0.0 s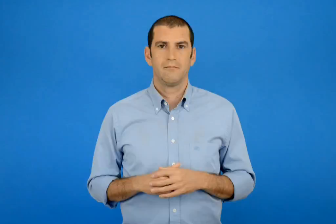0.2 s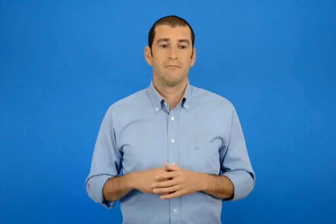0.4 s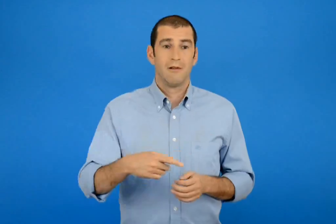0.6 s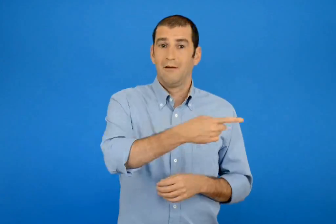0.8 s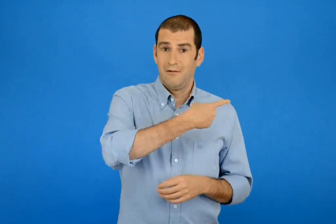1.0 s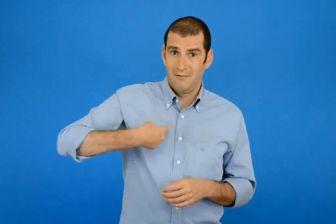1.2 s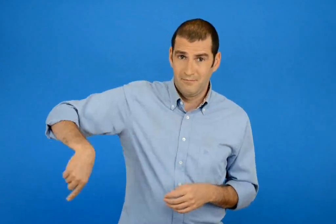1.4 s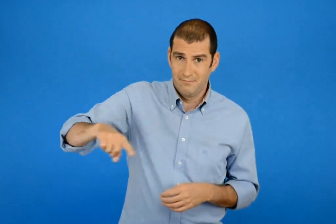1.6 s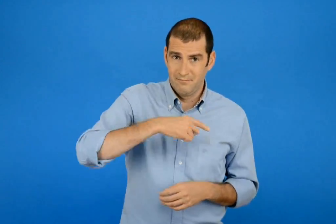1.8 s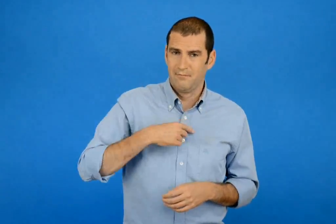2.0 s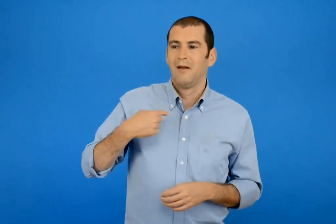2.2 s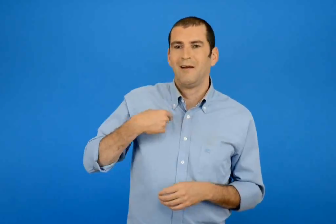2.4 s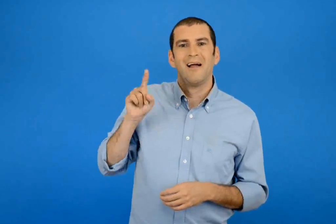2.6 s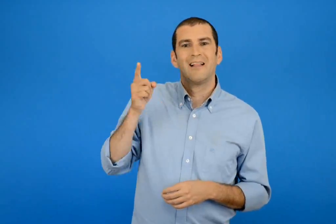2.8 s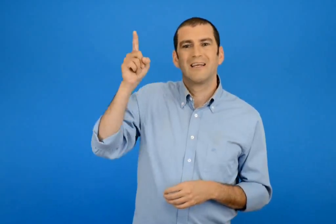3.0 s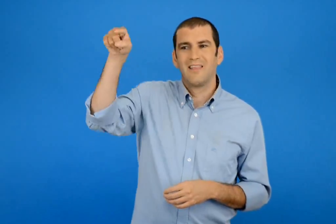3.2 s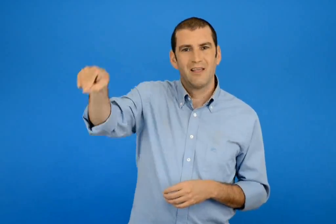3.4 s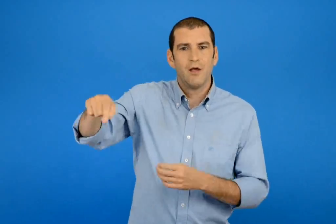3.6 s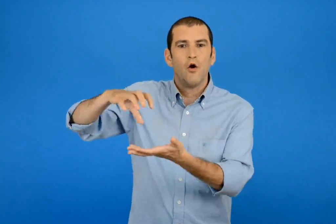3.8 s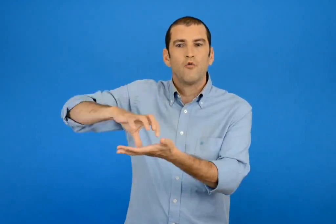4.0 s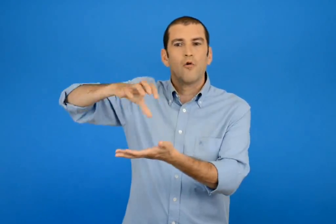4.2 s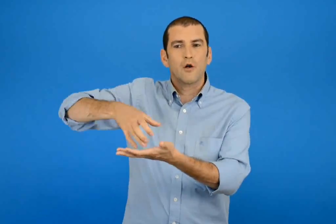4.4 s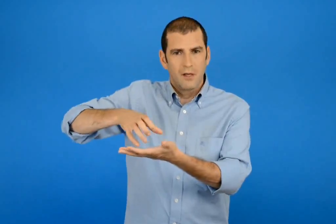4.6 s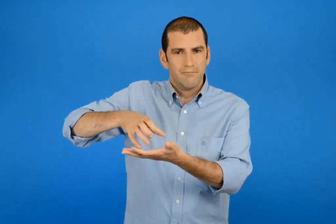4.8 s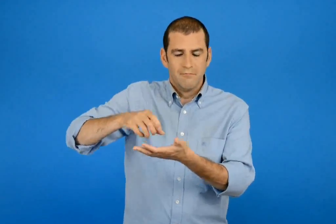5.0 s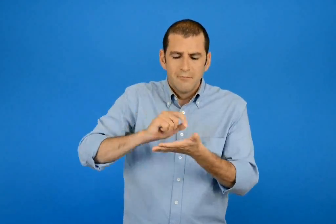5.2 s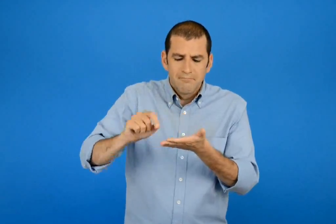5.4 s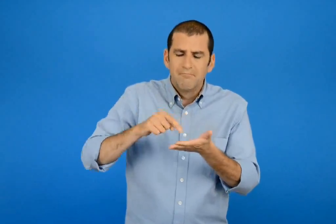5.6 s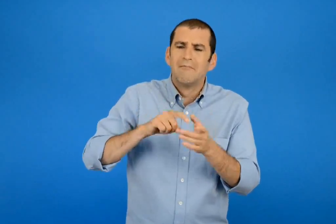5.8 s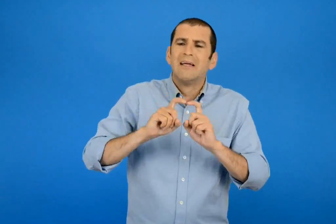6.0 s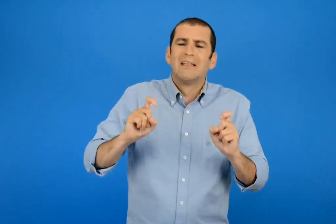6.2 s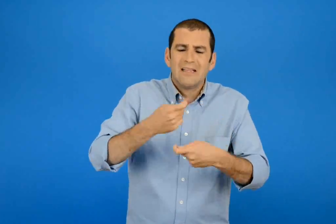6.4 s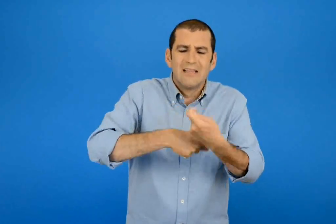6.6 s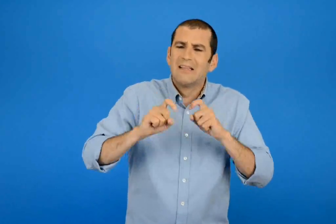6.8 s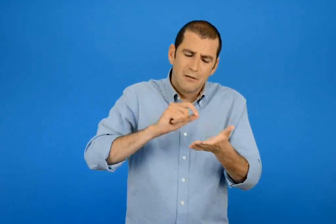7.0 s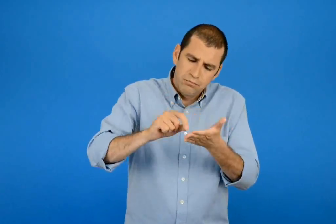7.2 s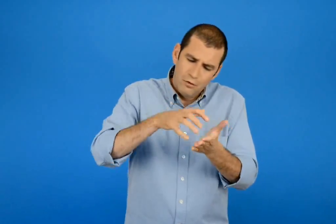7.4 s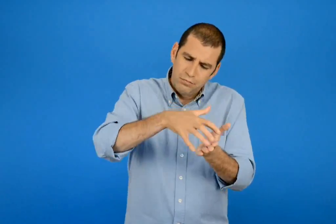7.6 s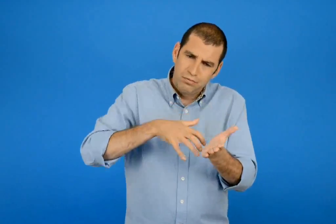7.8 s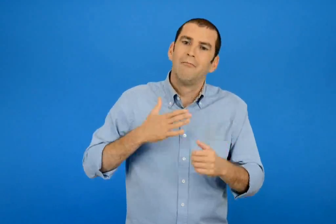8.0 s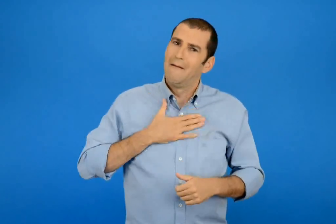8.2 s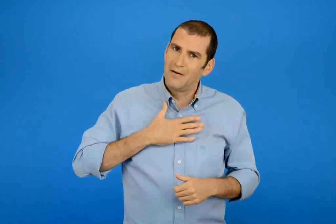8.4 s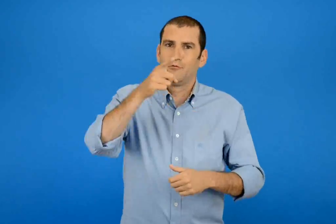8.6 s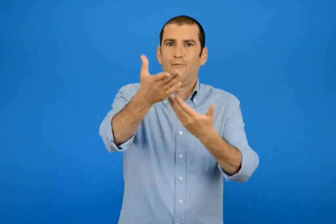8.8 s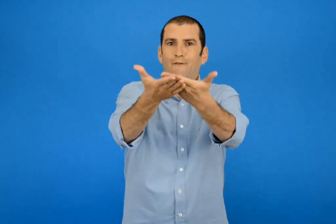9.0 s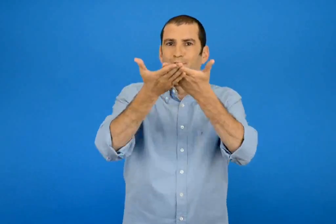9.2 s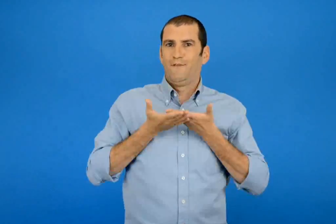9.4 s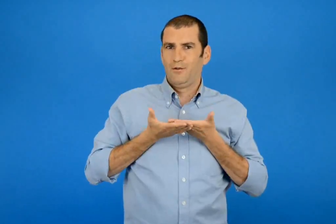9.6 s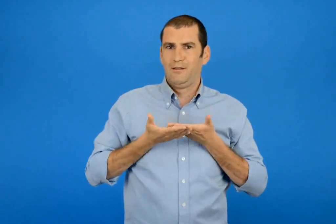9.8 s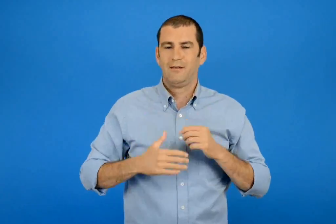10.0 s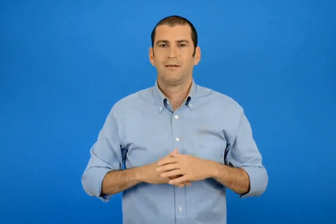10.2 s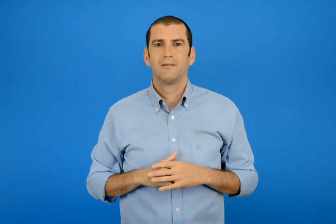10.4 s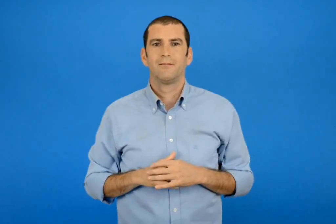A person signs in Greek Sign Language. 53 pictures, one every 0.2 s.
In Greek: σε ευχαριστούμε που μας βοήθησες να γράψουμε τι να ψωνίσουμε για το ταξίδι μας στη χωχαρουπα
